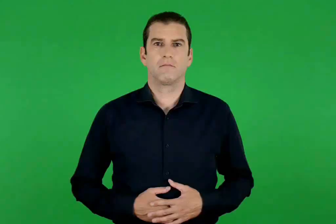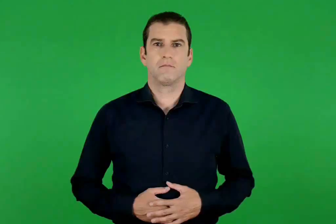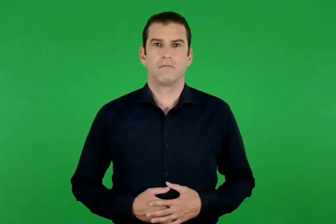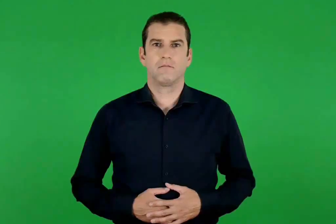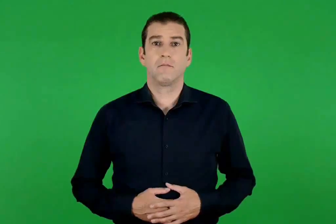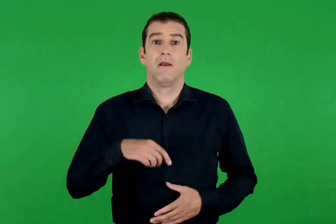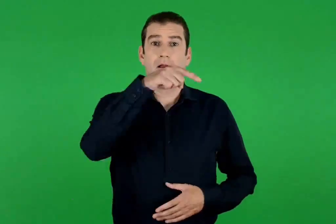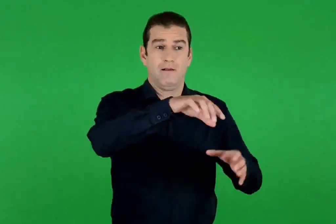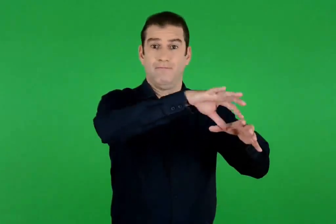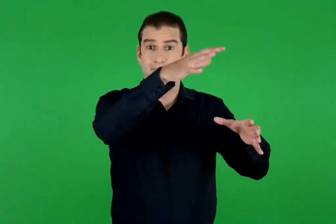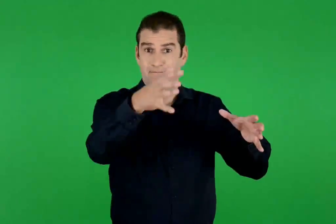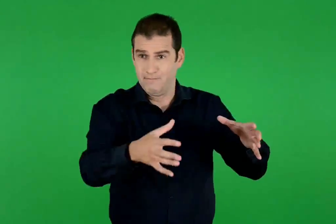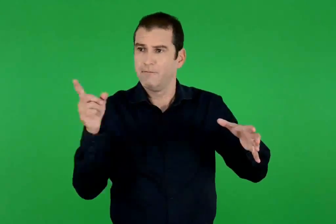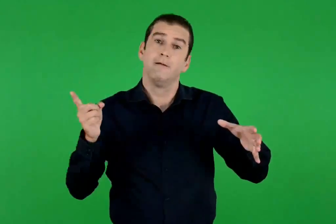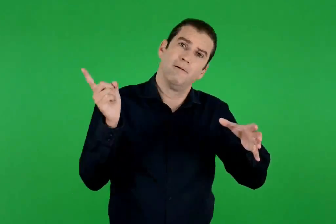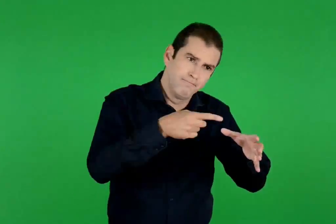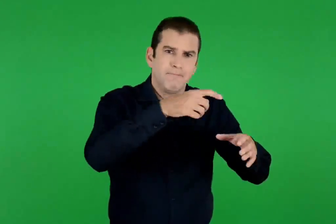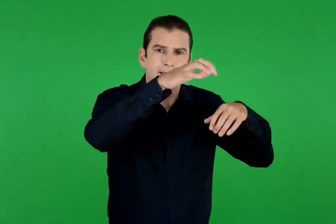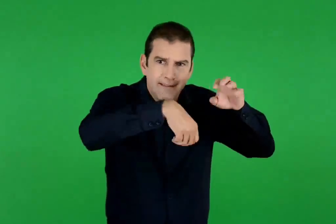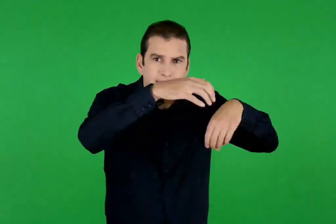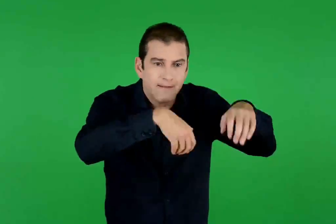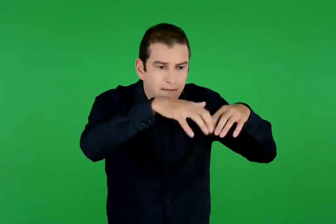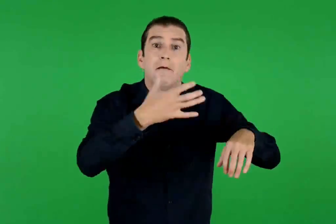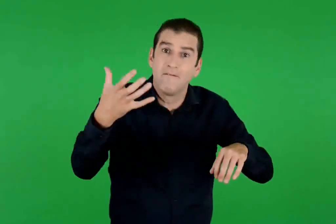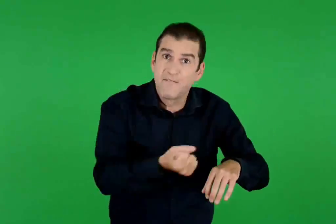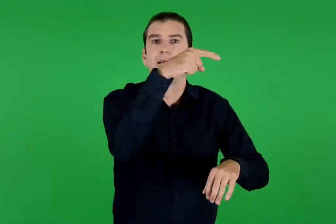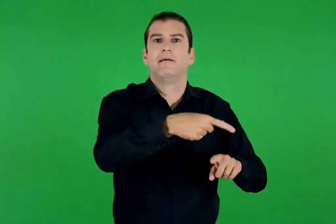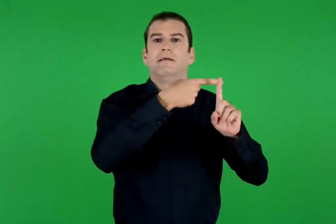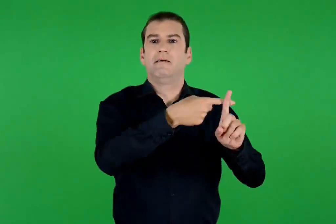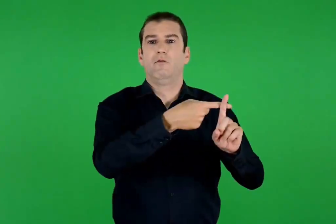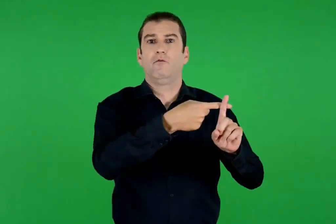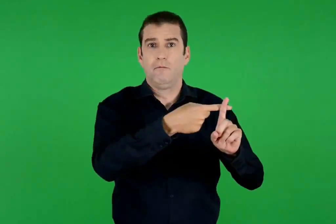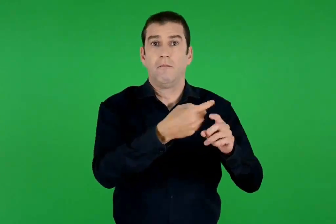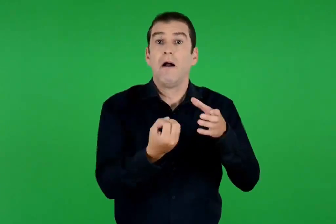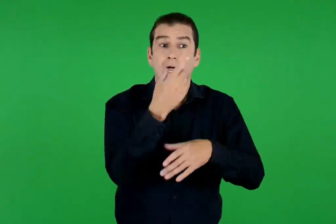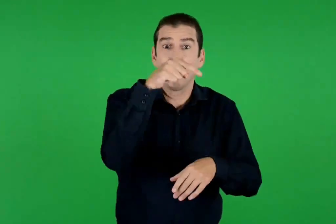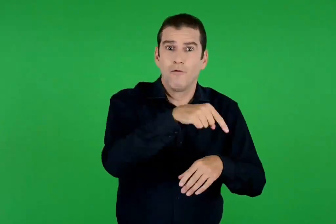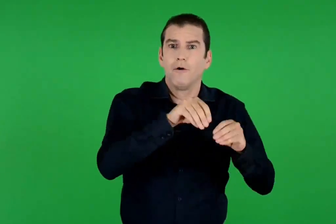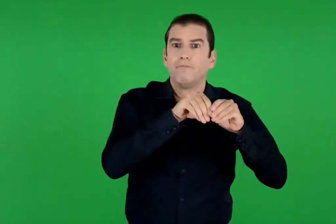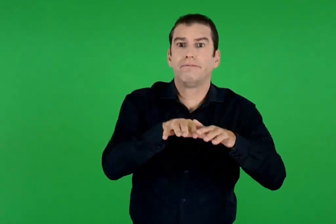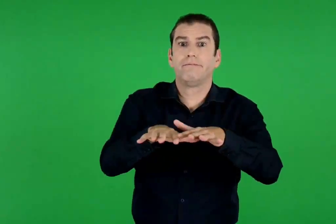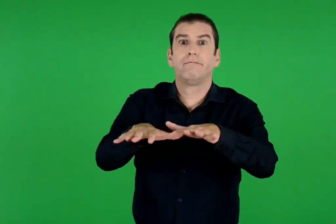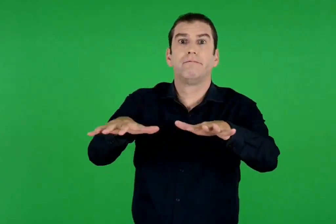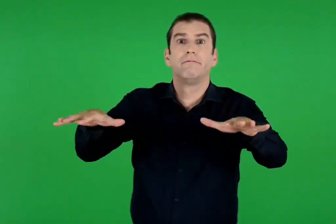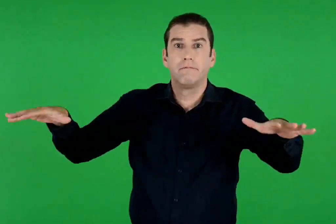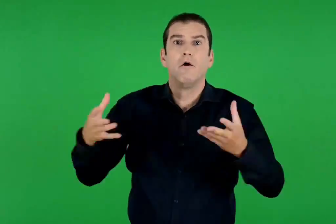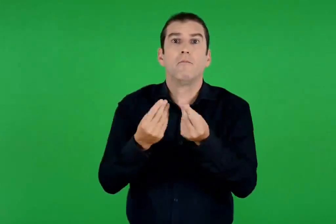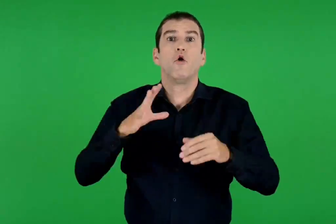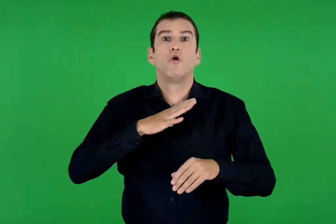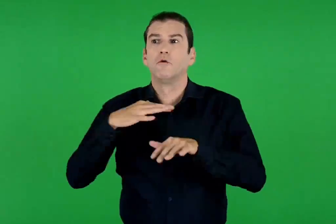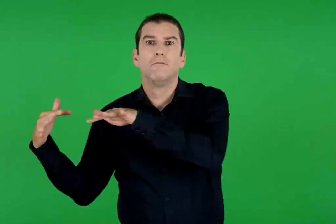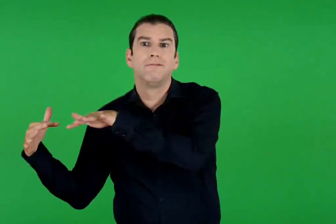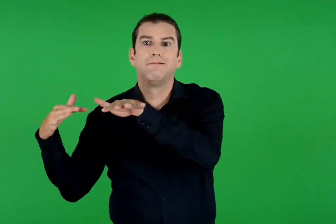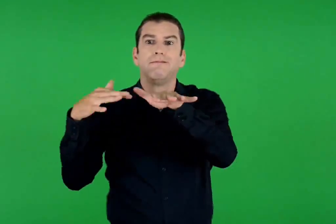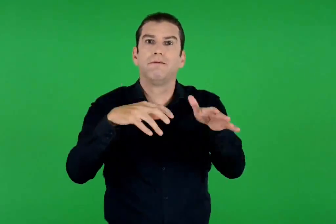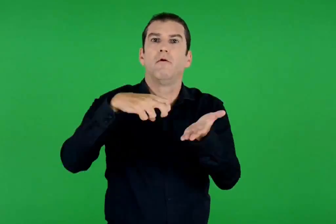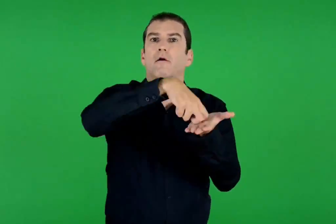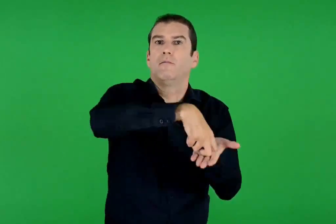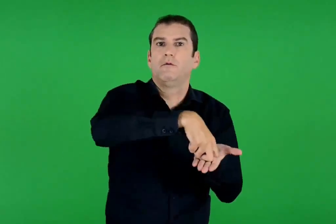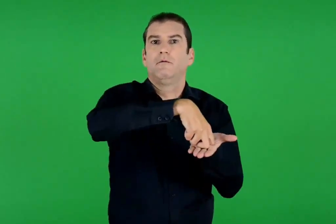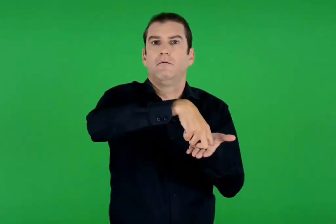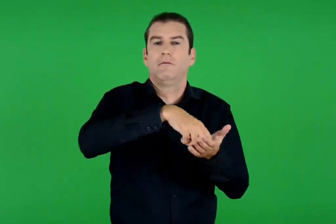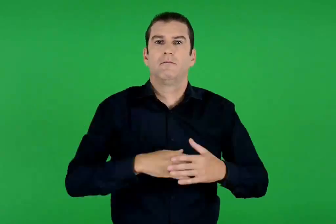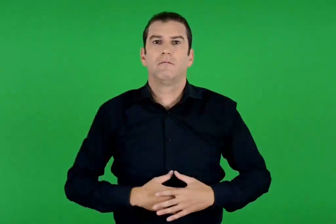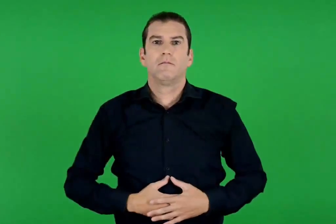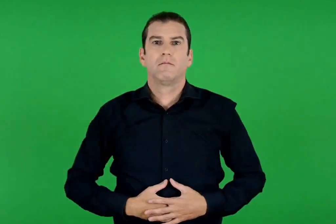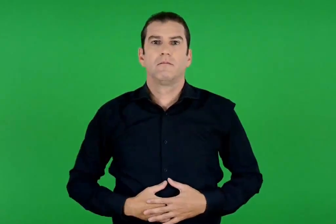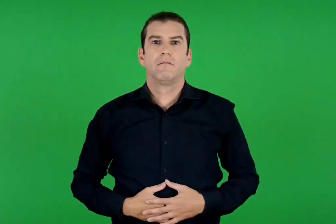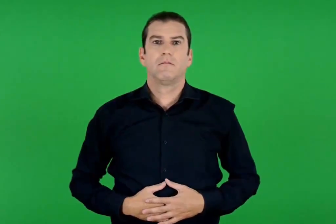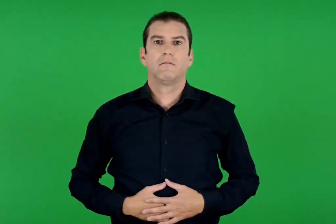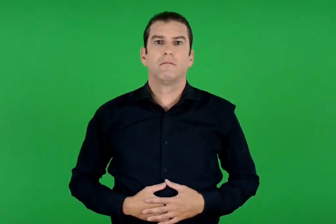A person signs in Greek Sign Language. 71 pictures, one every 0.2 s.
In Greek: εκεί , έβαλε να σκάψουν και βρήκαν τον σταυρό. το νέο μαθεύτηκε γρήγορα και κόσμος πολύς πήγαινε να προσκυνήσει
